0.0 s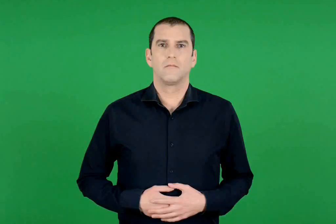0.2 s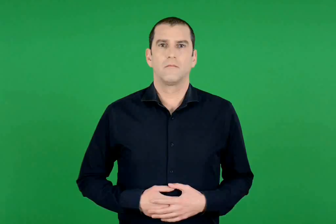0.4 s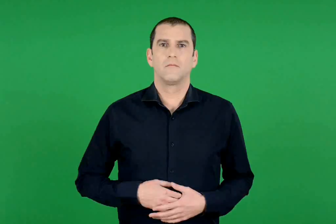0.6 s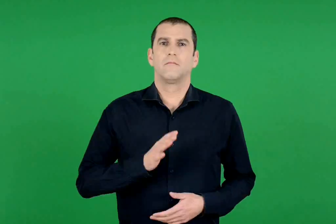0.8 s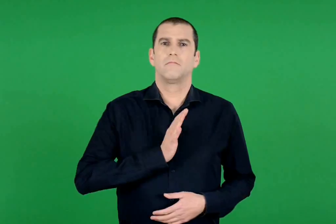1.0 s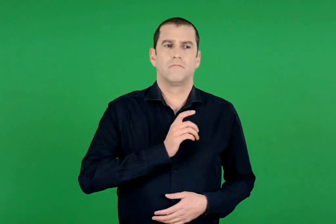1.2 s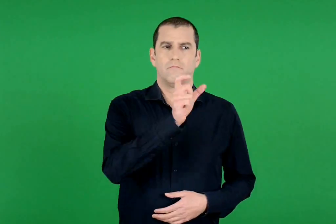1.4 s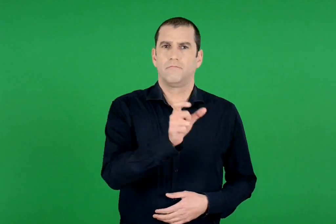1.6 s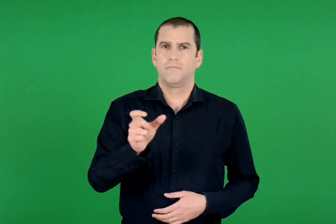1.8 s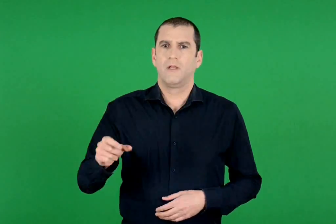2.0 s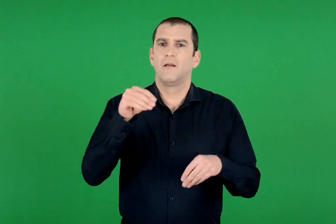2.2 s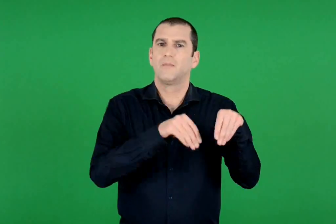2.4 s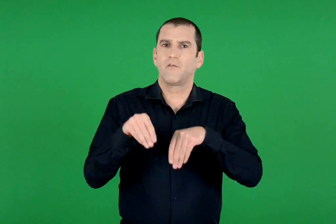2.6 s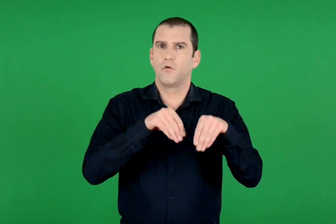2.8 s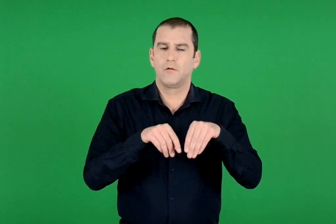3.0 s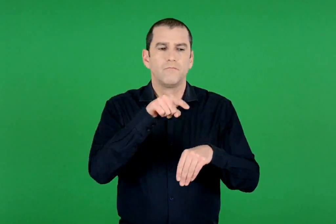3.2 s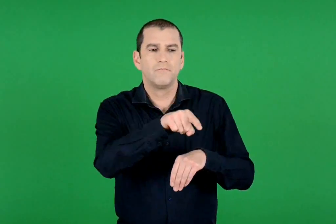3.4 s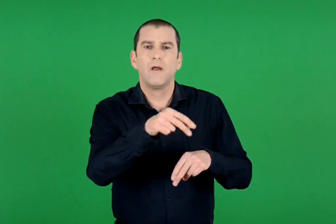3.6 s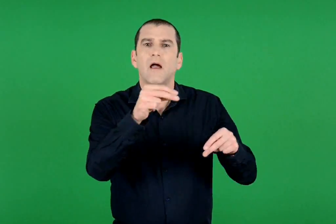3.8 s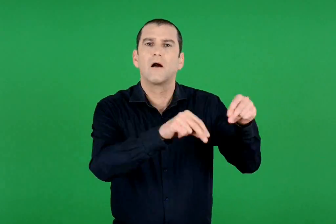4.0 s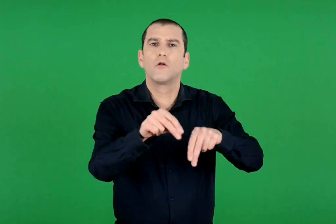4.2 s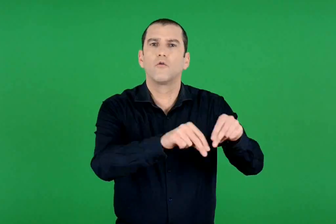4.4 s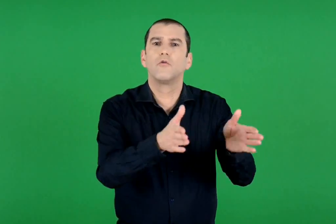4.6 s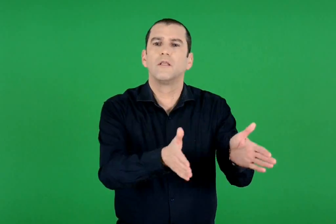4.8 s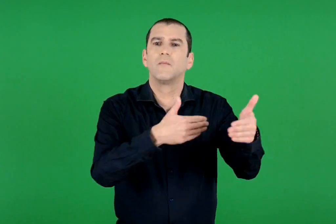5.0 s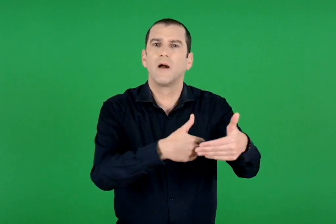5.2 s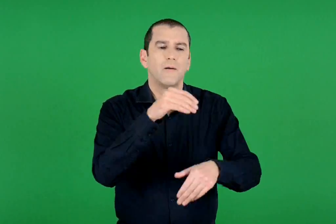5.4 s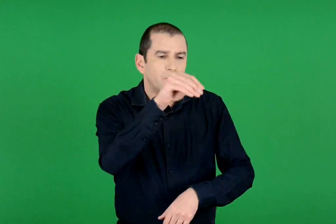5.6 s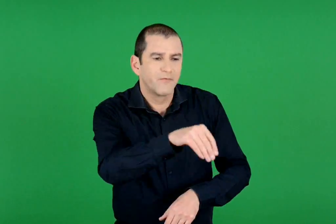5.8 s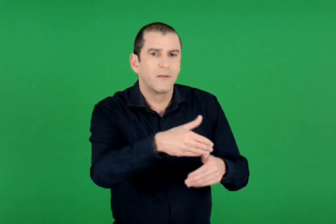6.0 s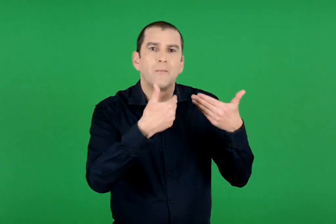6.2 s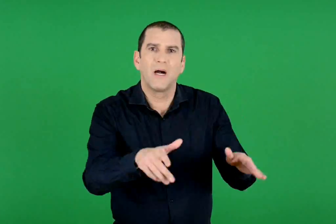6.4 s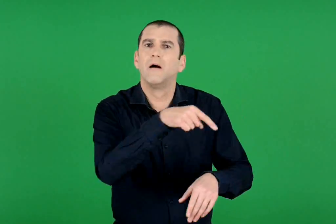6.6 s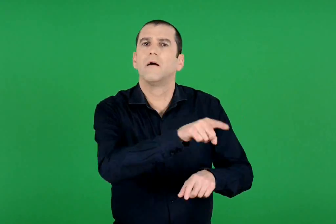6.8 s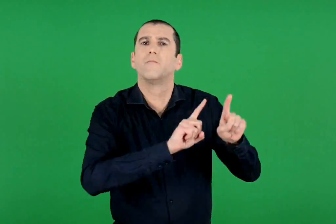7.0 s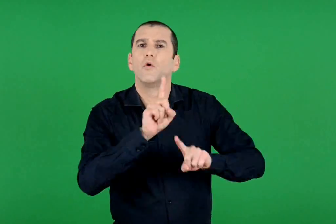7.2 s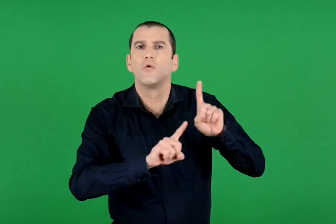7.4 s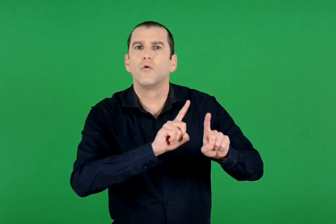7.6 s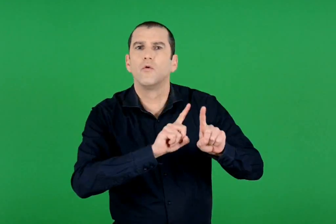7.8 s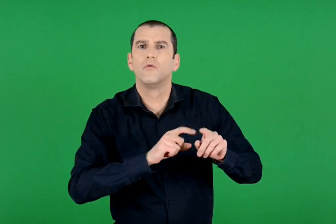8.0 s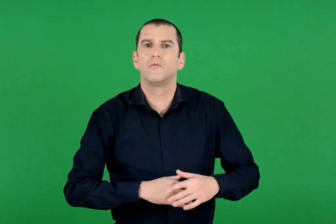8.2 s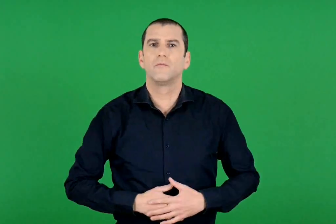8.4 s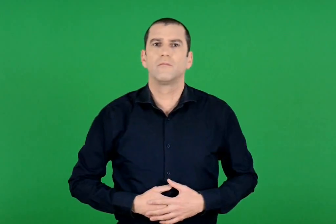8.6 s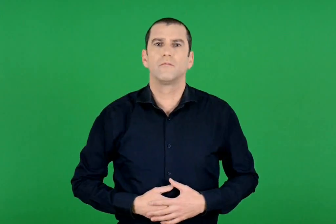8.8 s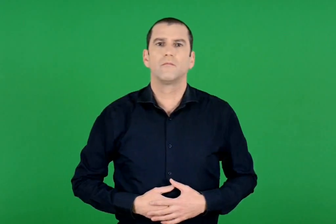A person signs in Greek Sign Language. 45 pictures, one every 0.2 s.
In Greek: σε ποιο εκλογικό τμήμα ψήφισαν οι ψηφοφόροι ;
